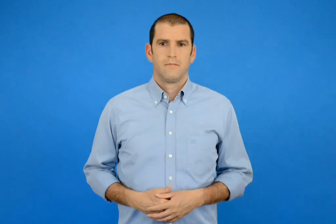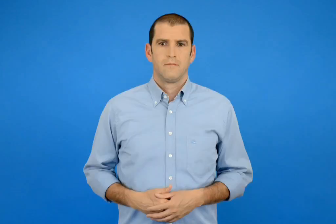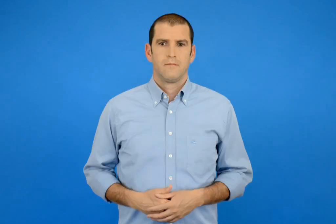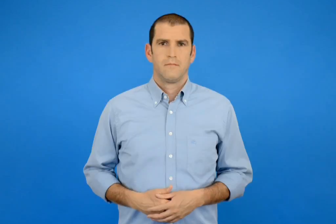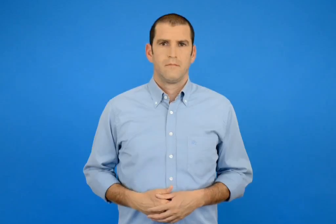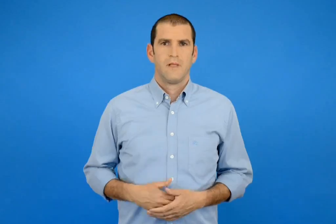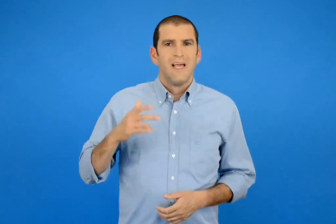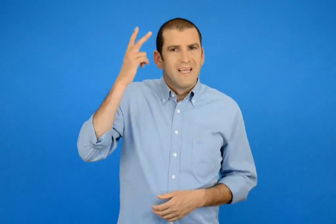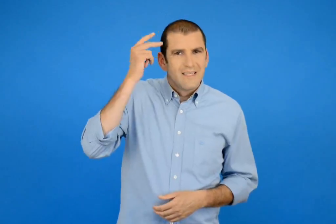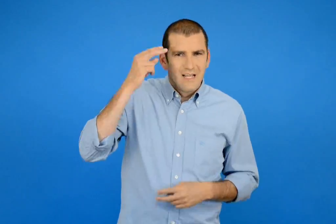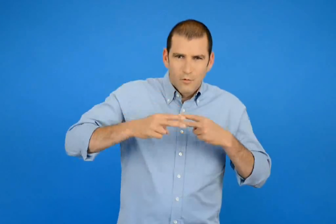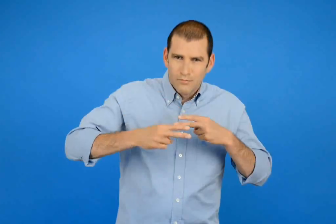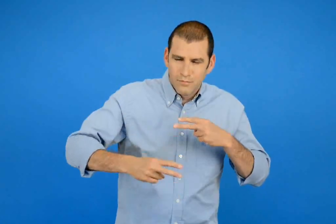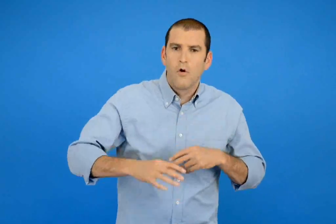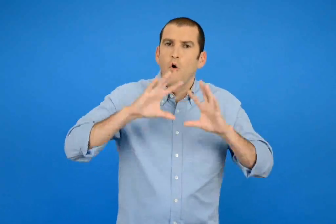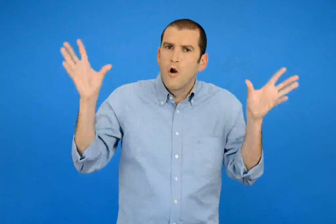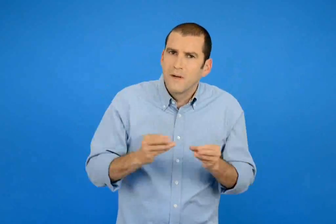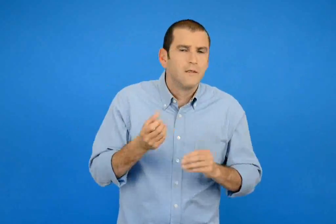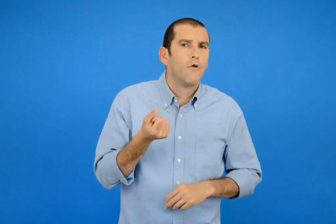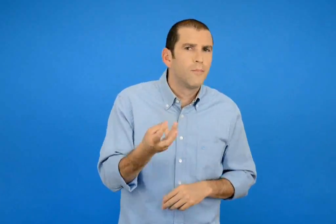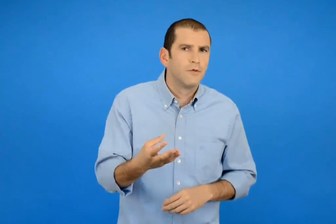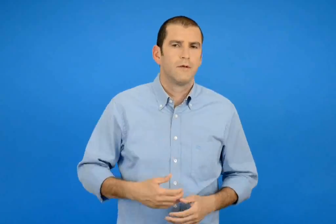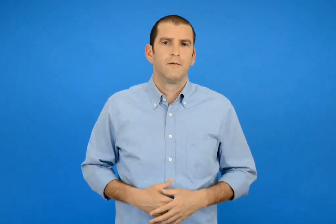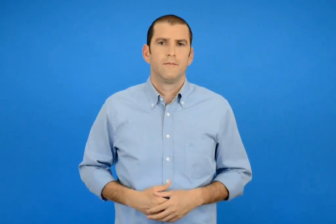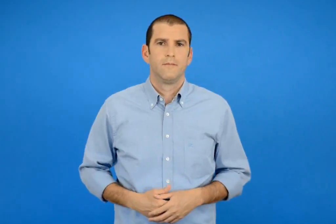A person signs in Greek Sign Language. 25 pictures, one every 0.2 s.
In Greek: πόσες συνολικά κίτρινες θα χρησιμοποιούσα ;
